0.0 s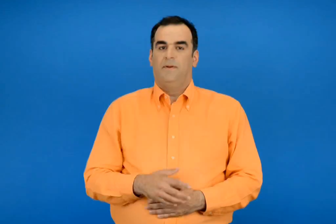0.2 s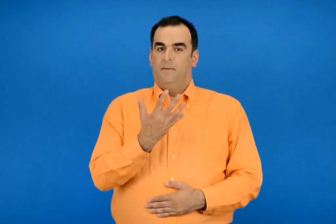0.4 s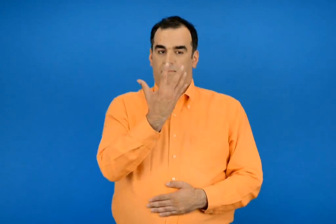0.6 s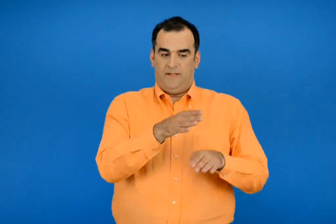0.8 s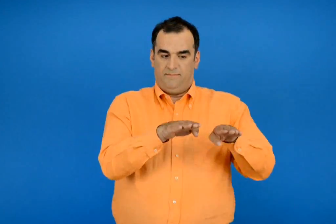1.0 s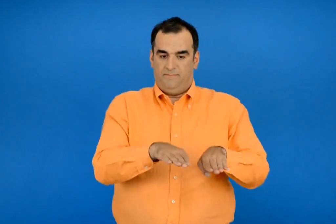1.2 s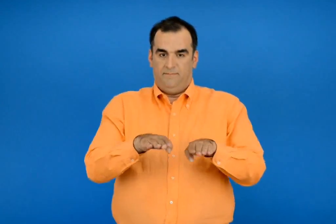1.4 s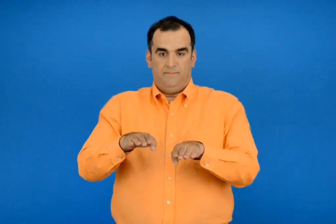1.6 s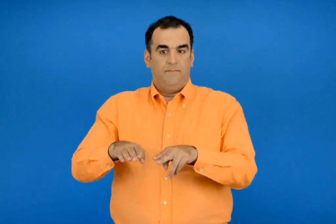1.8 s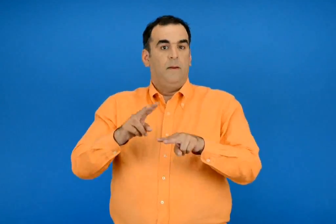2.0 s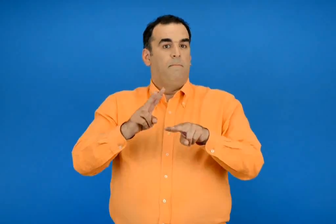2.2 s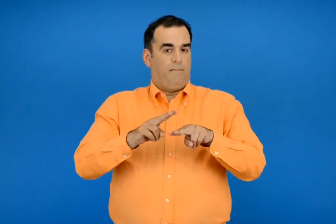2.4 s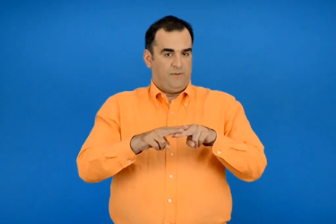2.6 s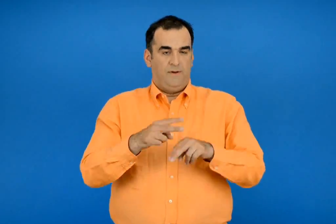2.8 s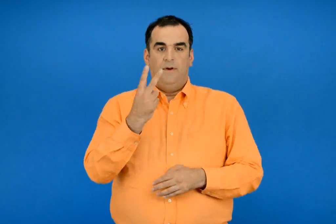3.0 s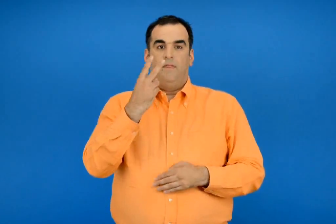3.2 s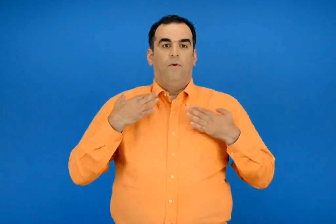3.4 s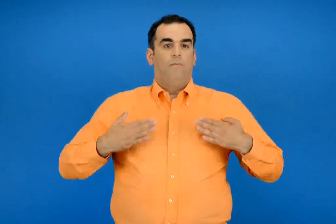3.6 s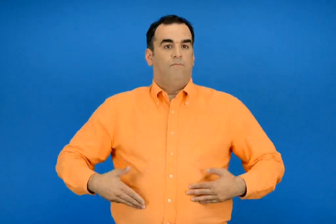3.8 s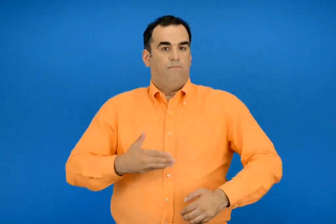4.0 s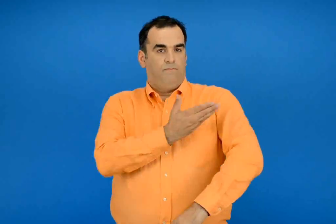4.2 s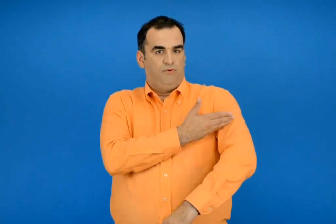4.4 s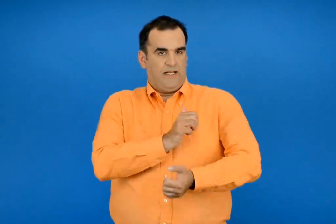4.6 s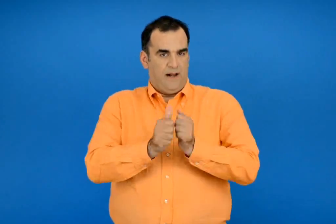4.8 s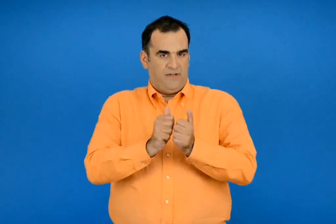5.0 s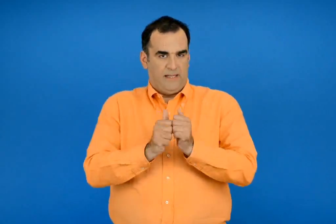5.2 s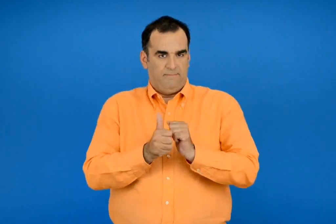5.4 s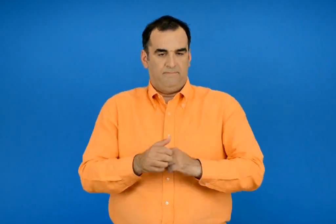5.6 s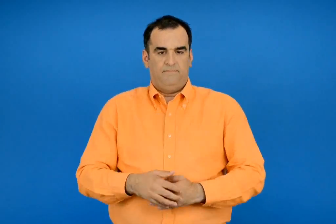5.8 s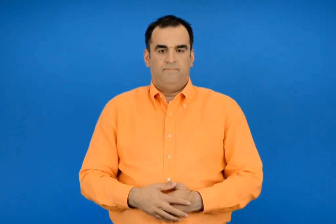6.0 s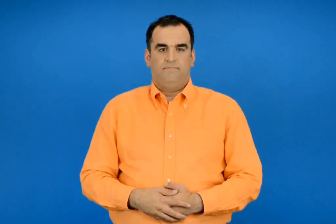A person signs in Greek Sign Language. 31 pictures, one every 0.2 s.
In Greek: 5 ζευγάρια παπούτσια και 2 αθλητικά μπλουζάκια
